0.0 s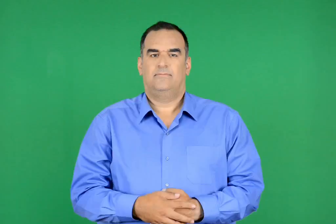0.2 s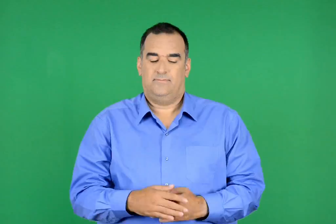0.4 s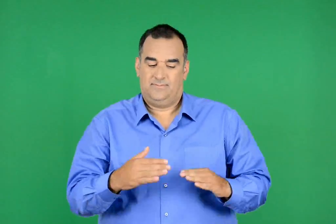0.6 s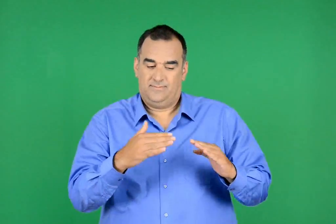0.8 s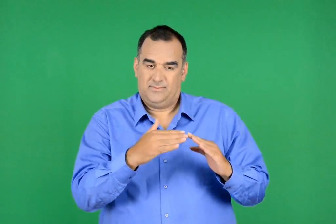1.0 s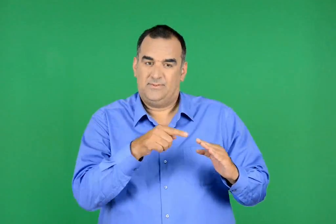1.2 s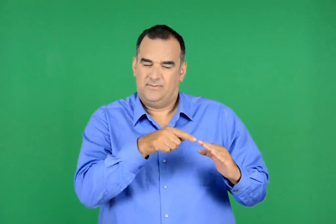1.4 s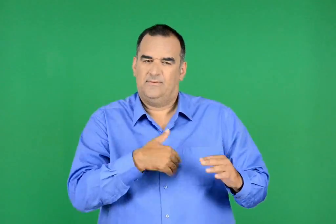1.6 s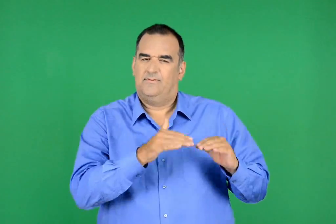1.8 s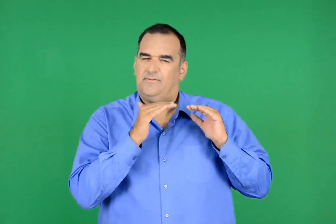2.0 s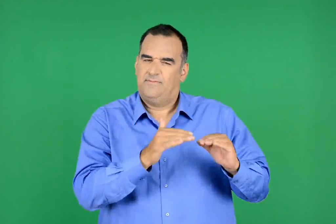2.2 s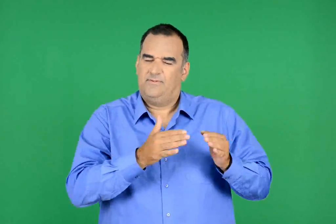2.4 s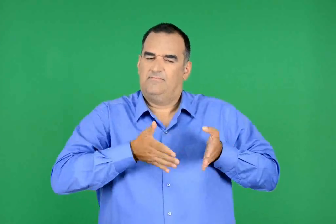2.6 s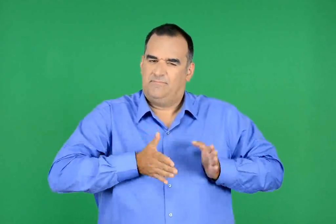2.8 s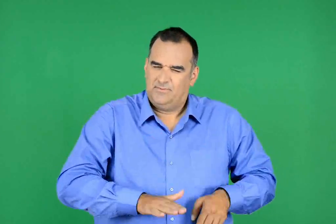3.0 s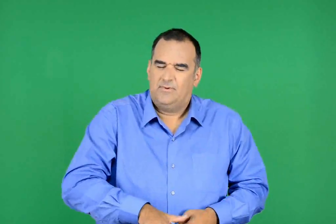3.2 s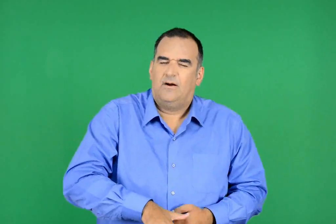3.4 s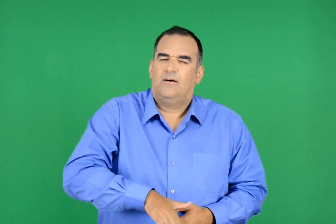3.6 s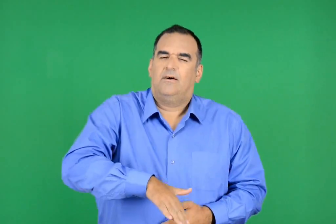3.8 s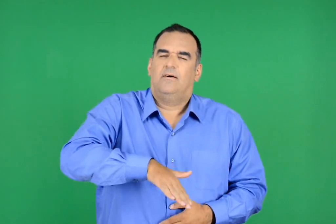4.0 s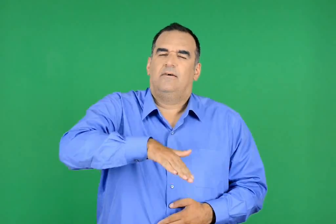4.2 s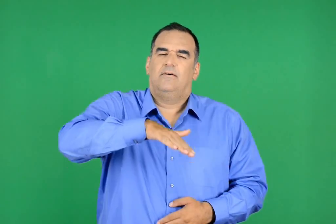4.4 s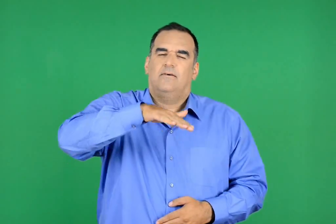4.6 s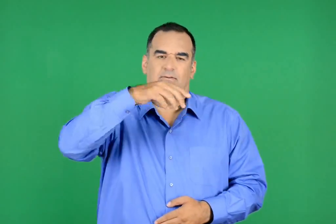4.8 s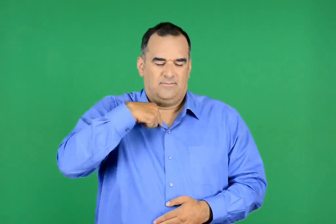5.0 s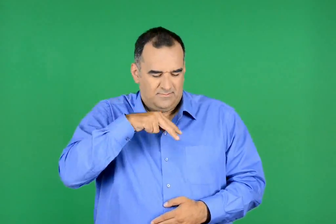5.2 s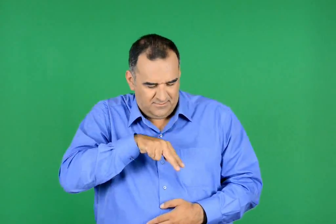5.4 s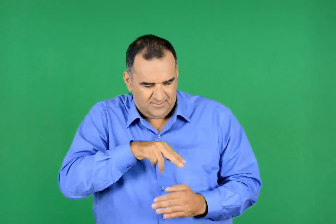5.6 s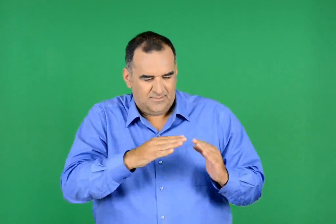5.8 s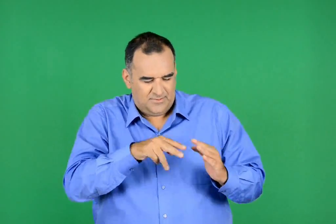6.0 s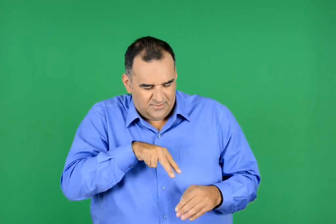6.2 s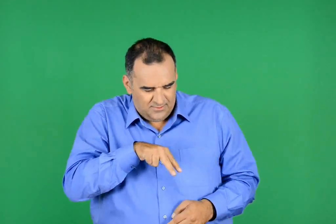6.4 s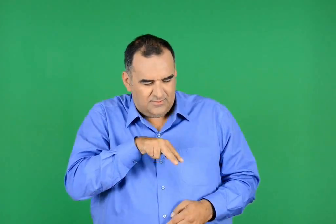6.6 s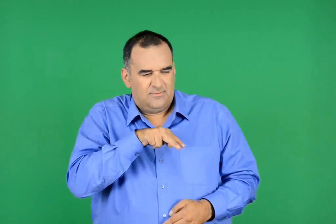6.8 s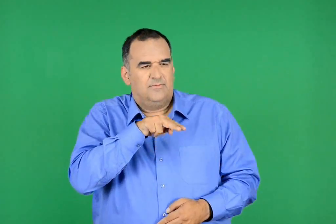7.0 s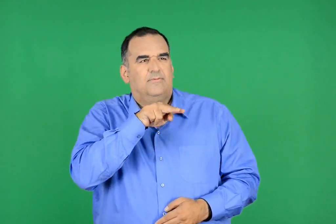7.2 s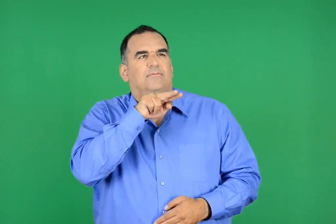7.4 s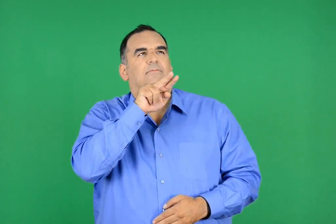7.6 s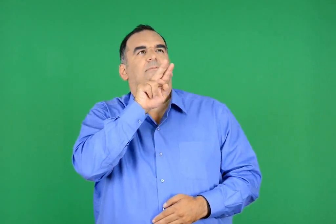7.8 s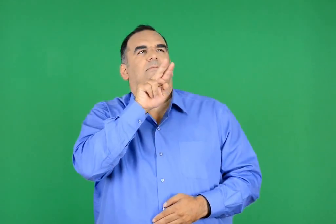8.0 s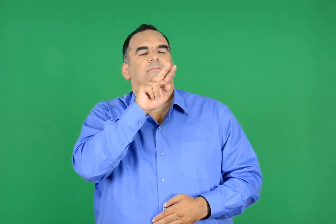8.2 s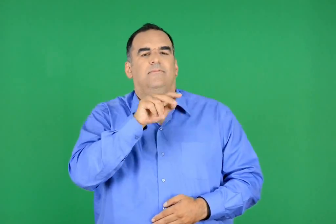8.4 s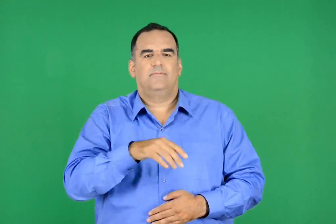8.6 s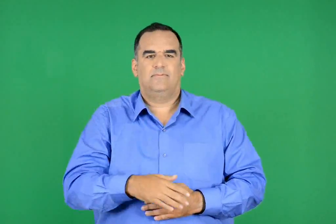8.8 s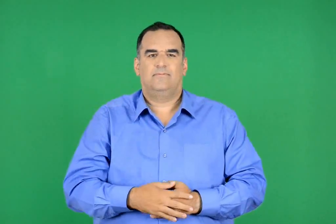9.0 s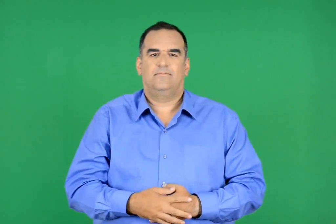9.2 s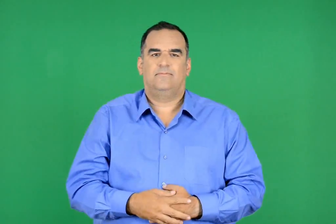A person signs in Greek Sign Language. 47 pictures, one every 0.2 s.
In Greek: το σπίτι που γεννήθηκα ίδιο στην ίδια στράτα , στα μάτια μου όλο υψώνεται και με όλα του τα νιάτα
